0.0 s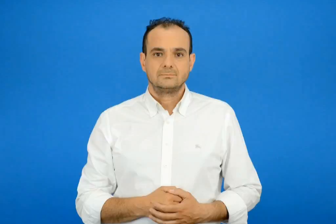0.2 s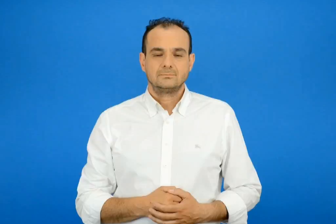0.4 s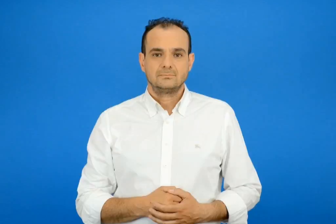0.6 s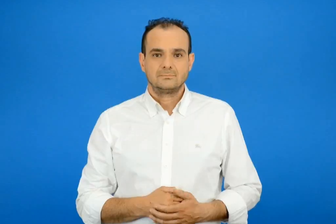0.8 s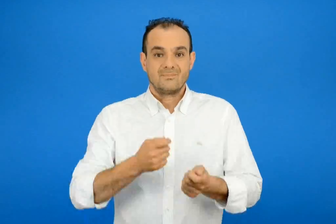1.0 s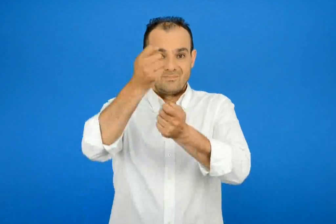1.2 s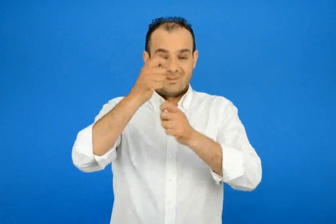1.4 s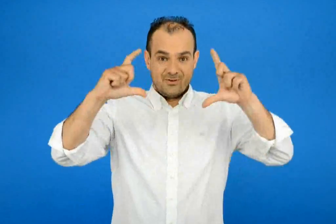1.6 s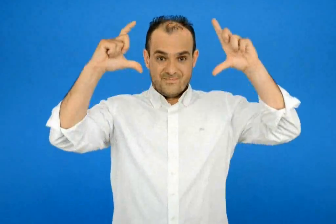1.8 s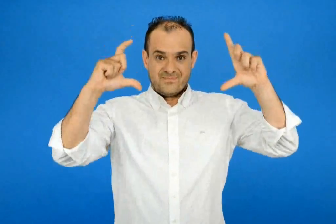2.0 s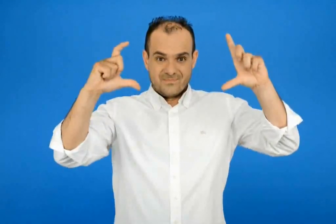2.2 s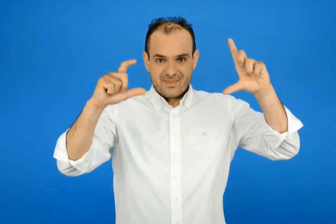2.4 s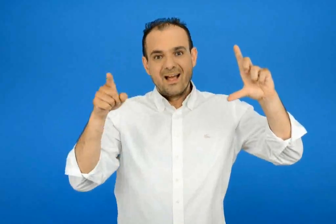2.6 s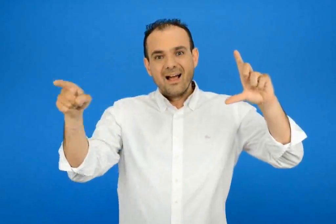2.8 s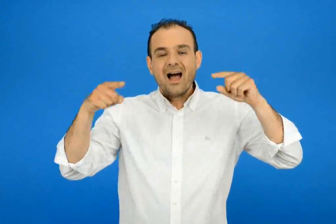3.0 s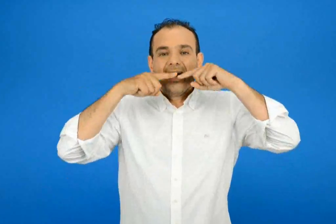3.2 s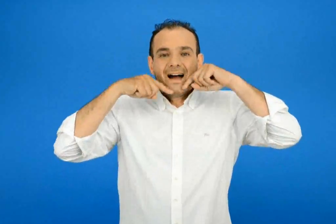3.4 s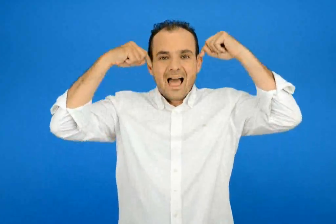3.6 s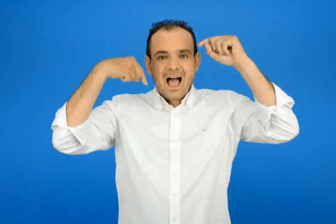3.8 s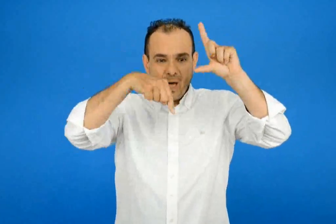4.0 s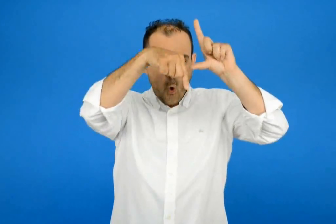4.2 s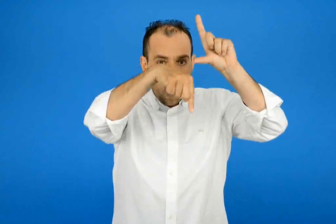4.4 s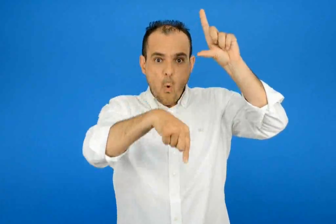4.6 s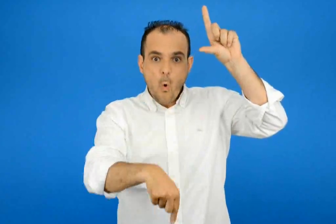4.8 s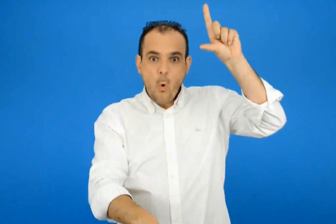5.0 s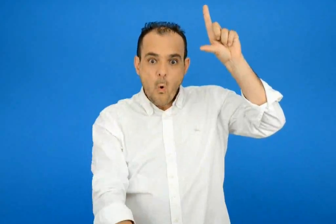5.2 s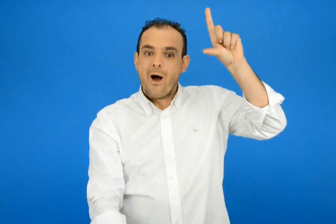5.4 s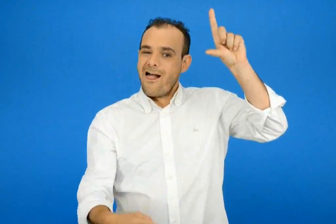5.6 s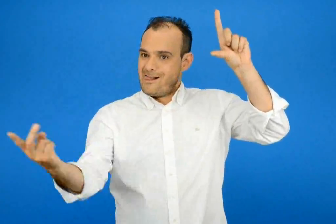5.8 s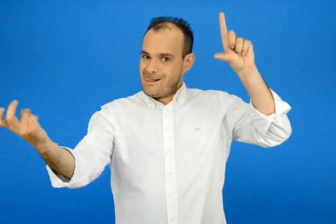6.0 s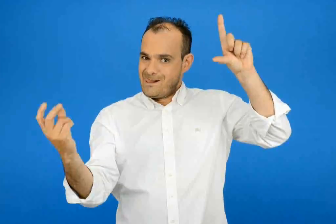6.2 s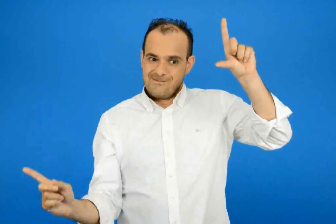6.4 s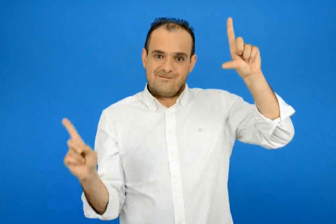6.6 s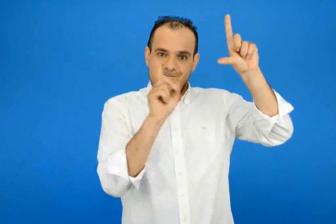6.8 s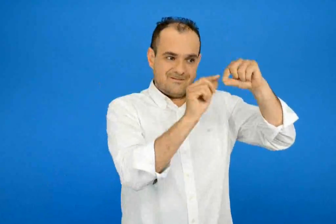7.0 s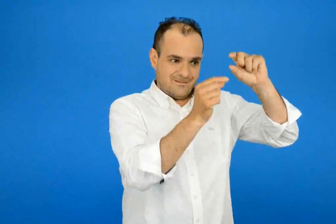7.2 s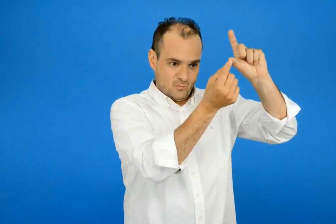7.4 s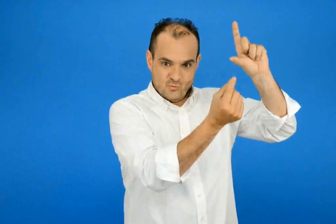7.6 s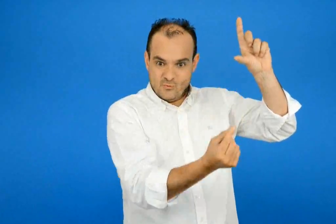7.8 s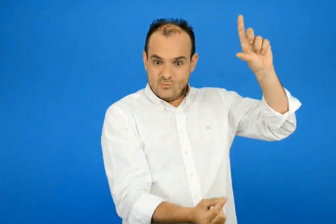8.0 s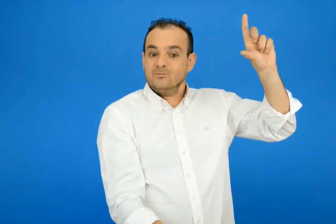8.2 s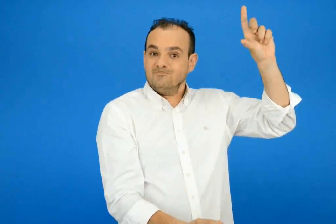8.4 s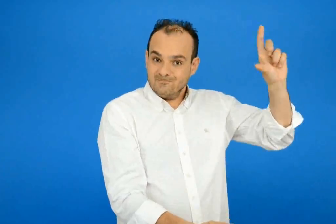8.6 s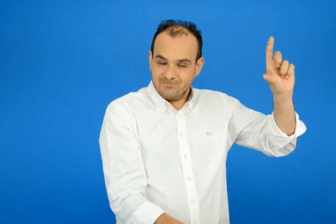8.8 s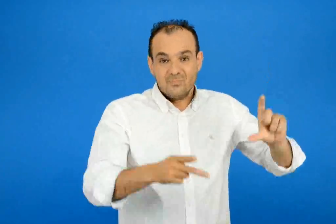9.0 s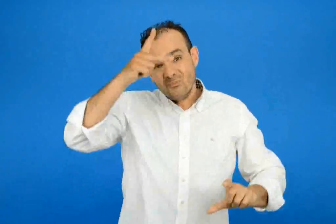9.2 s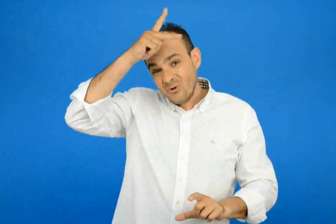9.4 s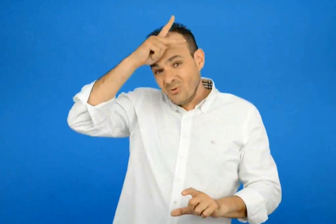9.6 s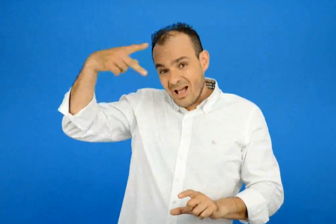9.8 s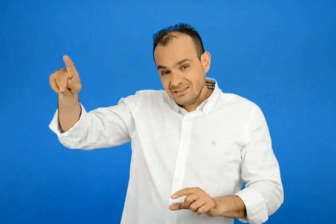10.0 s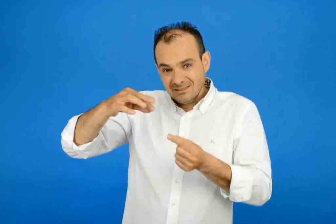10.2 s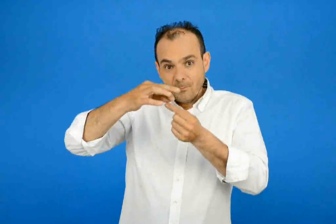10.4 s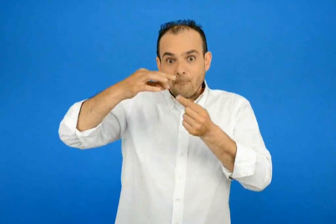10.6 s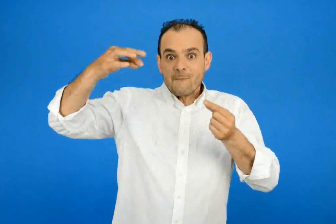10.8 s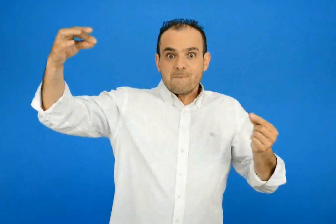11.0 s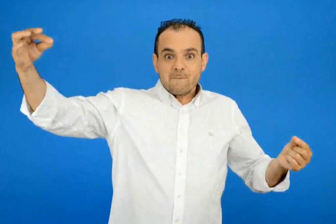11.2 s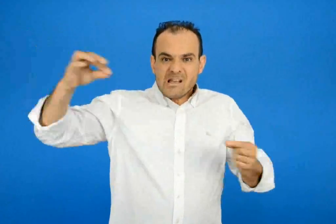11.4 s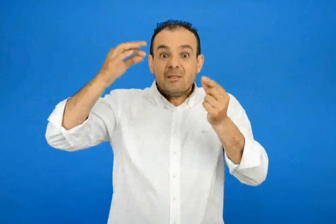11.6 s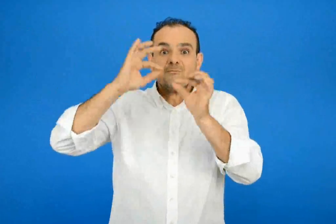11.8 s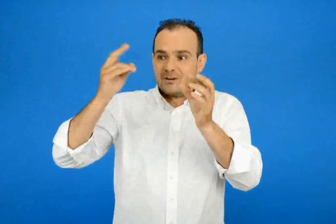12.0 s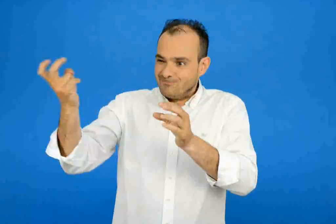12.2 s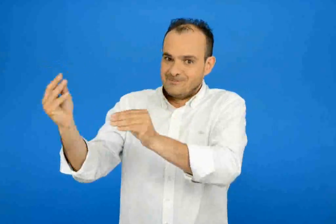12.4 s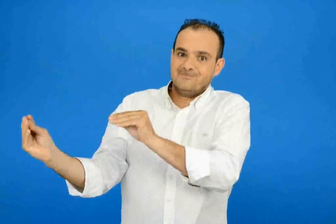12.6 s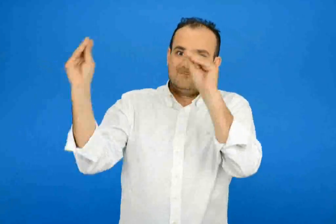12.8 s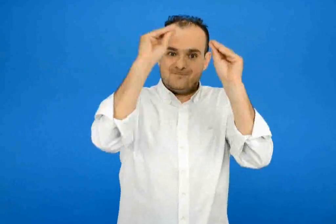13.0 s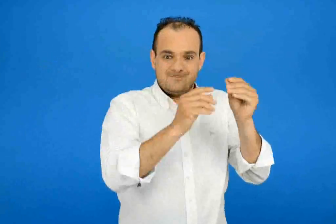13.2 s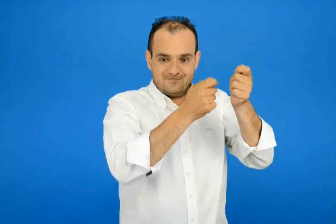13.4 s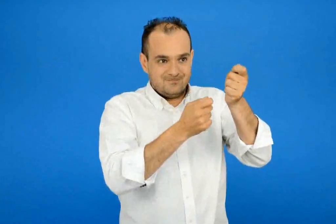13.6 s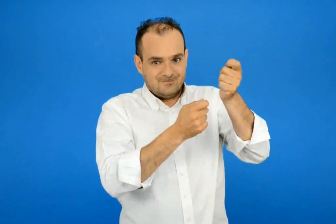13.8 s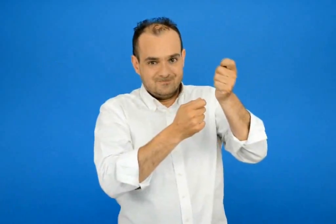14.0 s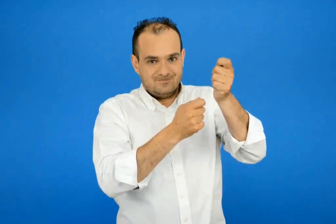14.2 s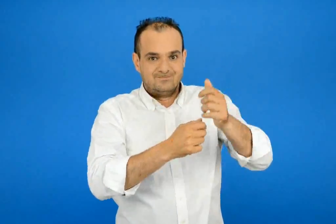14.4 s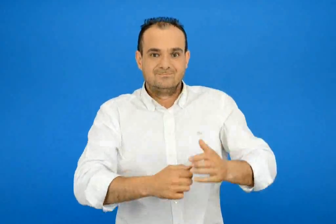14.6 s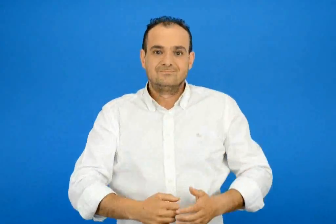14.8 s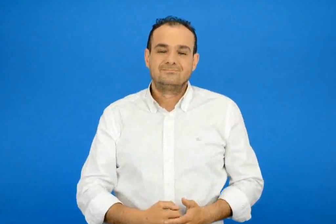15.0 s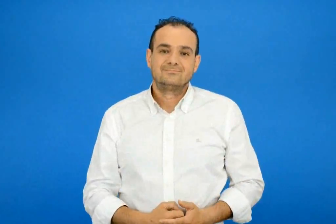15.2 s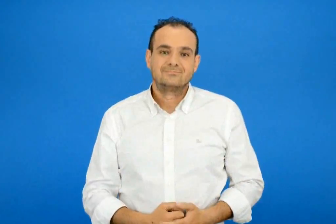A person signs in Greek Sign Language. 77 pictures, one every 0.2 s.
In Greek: του δένουν την ουρά του αετού της χαράς γιατί είναι πιο μακριά από τις άλλες και βάζουν την καλούμπα του λουκά που δεν έχει κόμπους
